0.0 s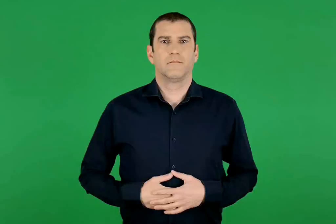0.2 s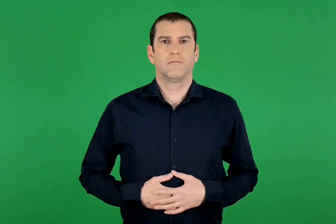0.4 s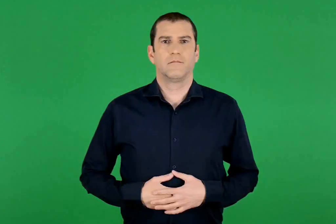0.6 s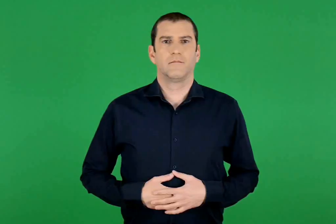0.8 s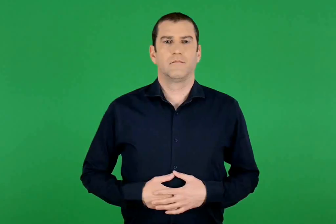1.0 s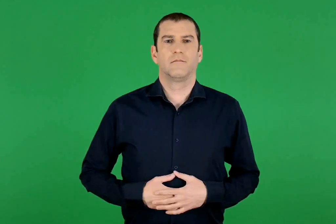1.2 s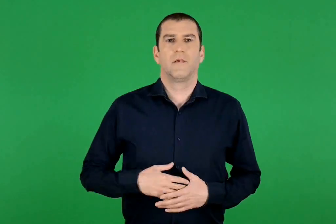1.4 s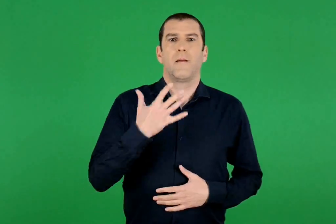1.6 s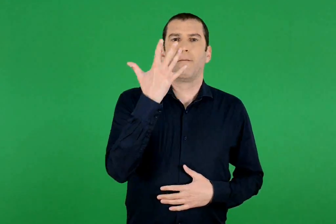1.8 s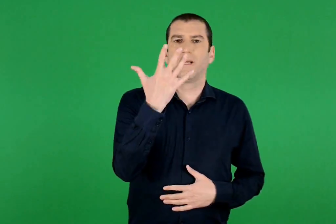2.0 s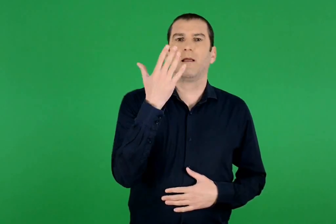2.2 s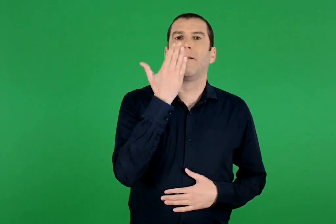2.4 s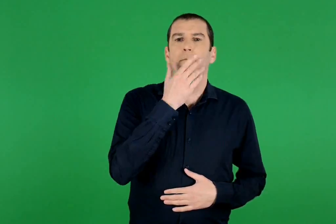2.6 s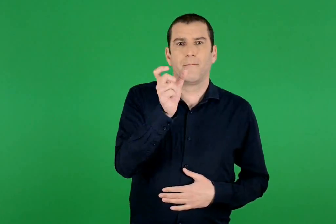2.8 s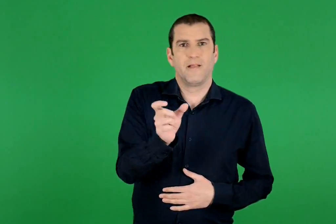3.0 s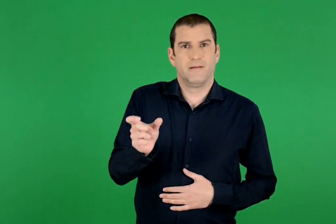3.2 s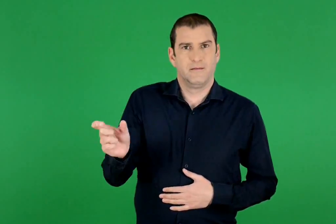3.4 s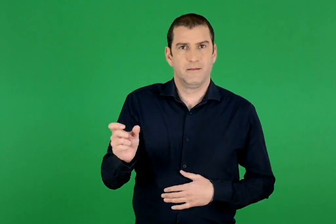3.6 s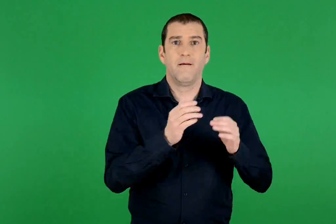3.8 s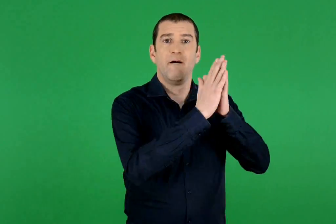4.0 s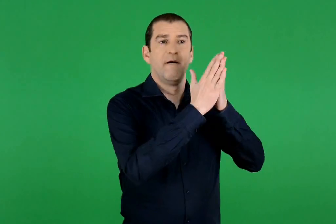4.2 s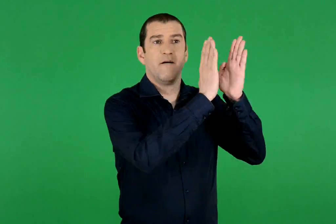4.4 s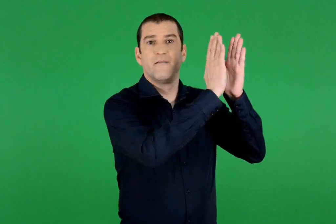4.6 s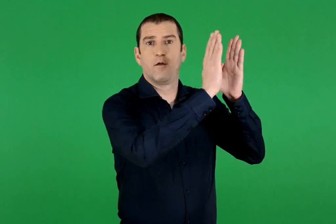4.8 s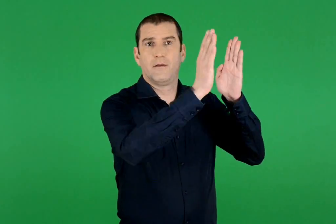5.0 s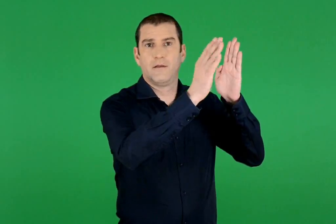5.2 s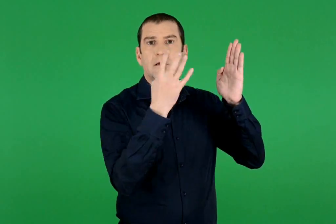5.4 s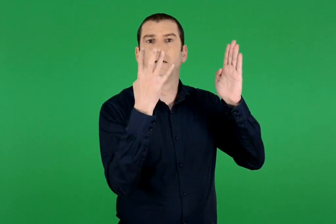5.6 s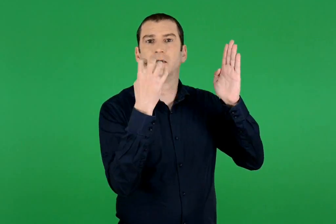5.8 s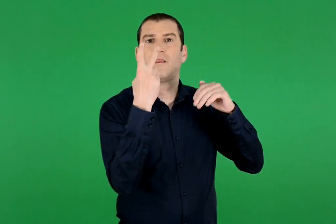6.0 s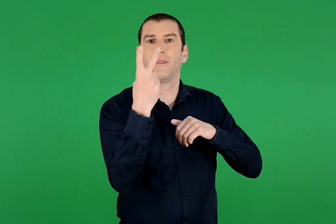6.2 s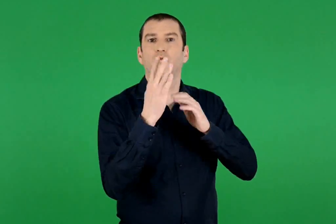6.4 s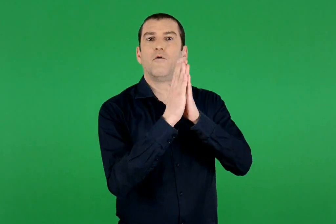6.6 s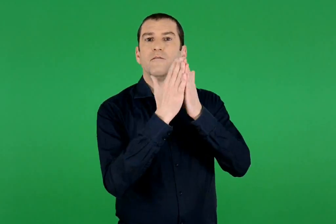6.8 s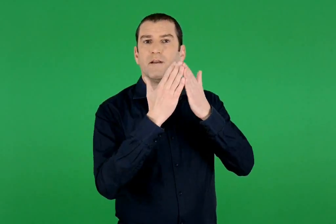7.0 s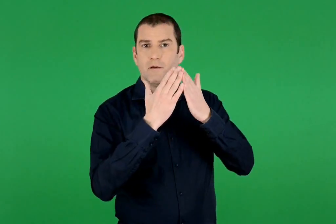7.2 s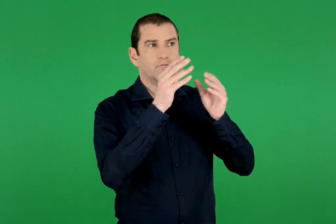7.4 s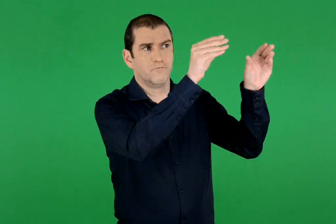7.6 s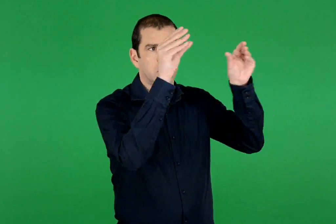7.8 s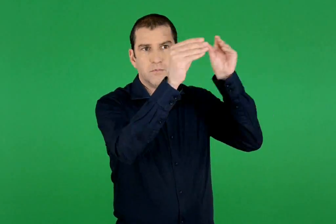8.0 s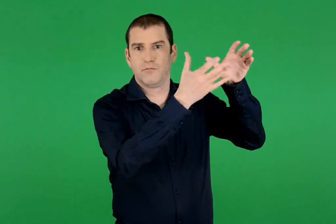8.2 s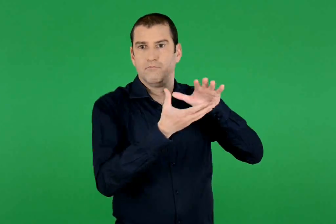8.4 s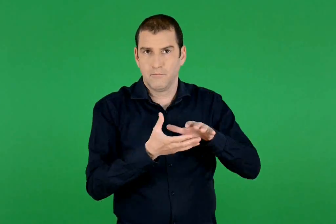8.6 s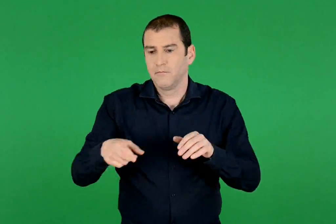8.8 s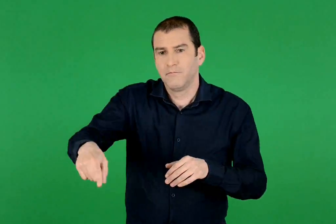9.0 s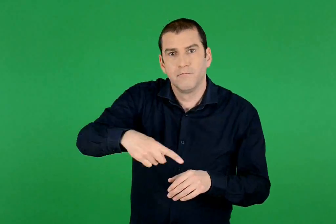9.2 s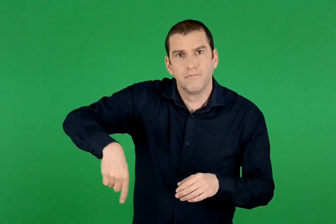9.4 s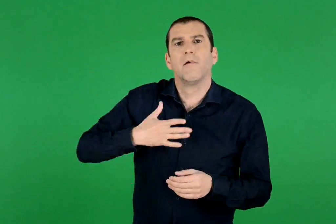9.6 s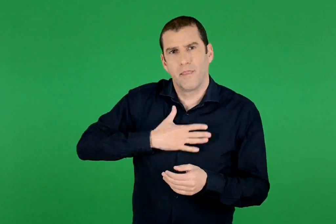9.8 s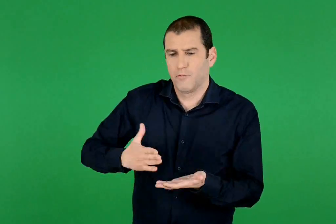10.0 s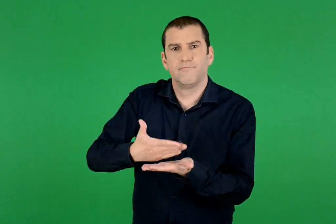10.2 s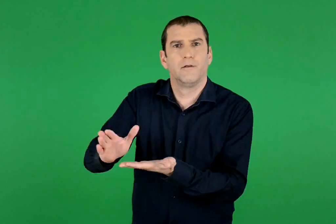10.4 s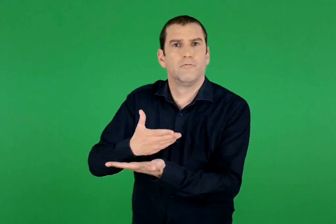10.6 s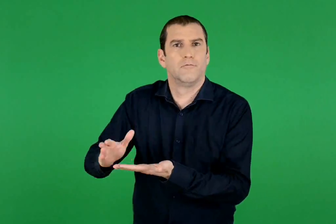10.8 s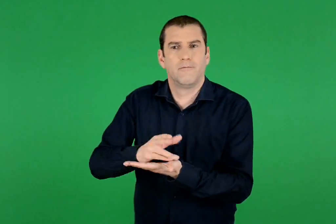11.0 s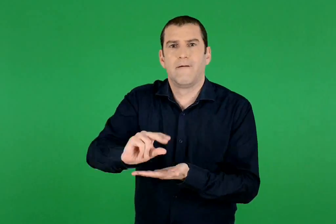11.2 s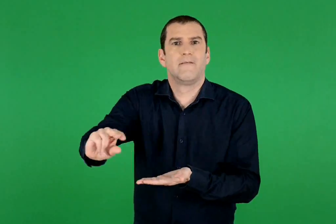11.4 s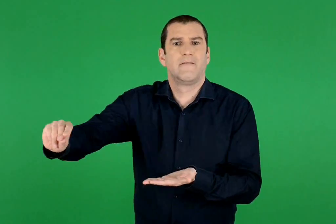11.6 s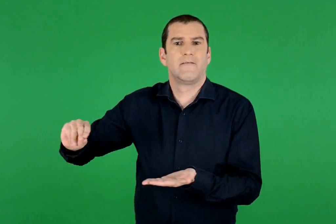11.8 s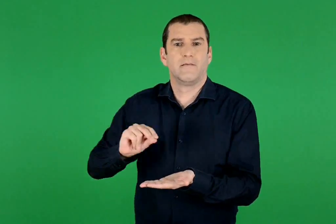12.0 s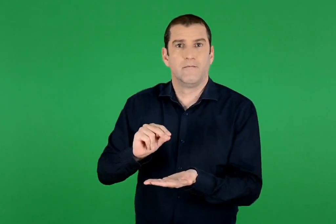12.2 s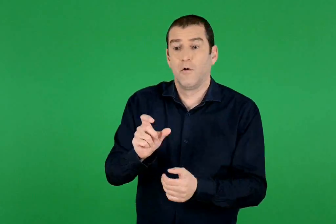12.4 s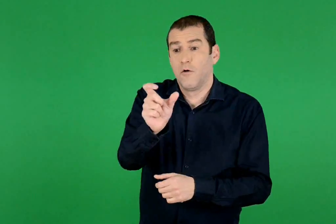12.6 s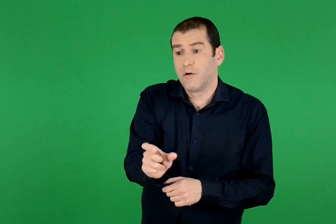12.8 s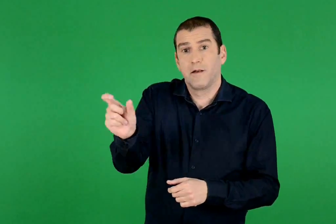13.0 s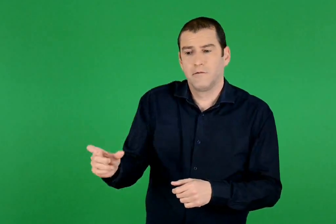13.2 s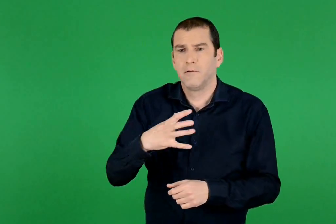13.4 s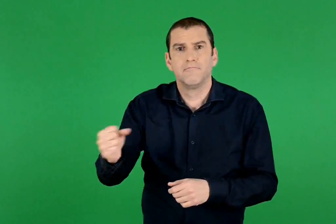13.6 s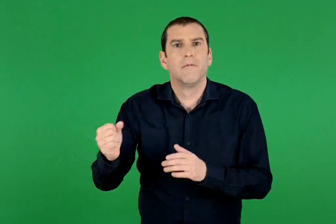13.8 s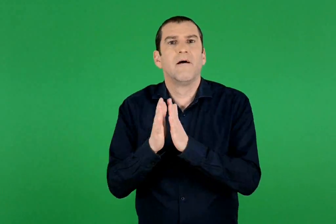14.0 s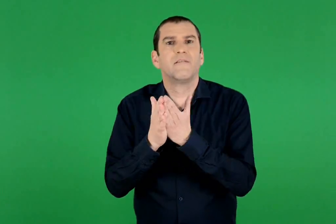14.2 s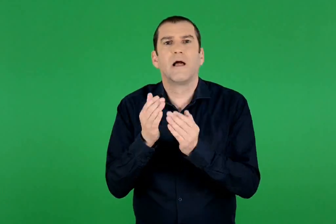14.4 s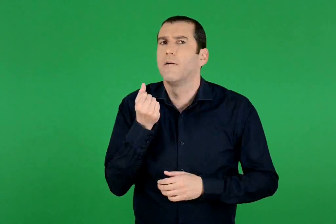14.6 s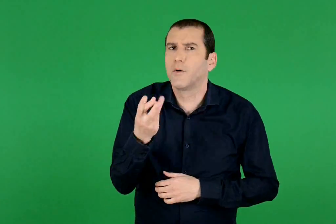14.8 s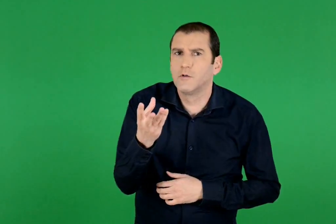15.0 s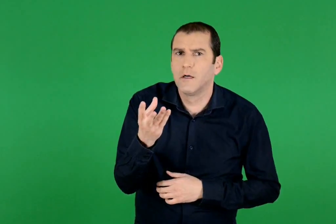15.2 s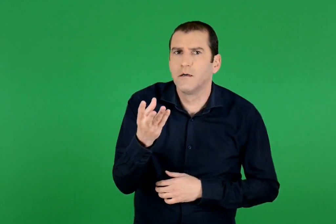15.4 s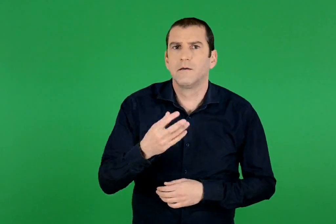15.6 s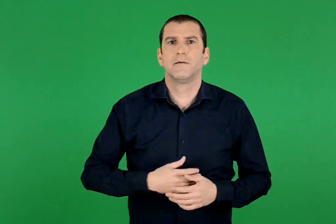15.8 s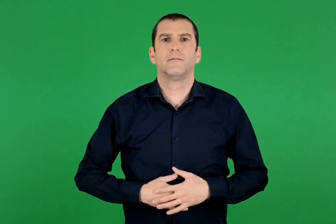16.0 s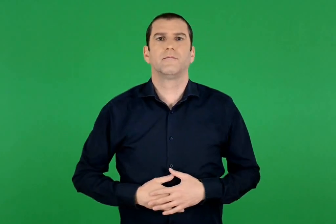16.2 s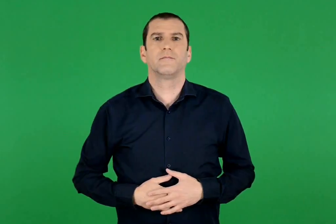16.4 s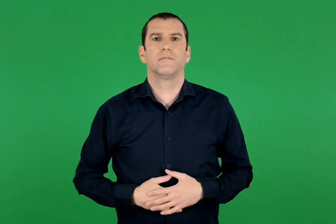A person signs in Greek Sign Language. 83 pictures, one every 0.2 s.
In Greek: 5 μαθητές κατέβασαν από τη βιβλιοθήκη 42 βιβλία. θέλουν να τα μοιραστούν μεταξύ τους. πόσα βιβλία θα πάρει ο καθένας ;
